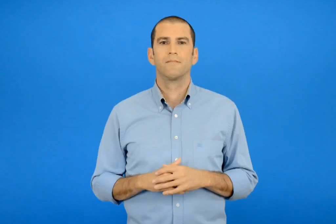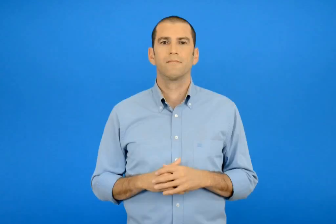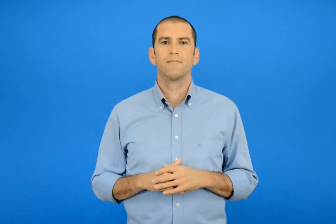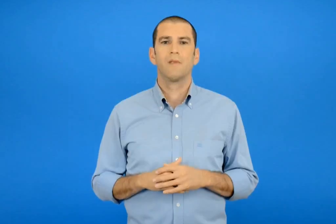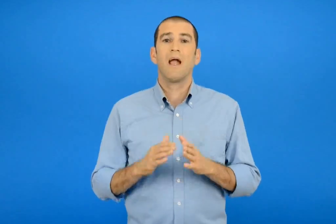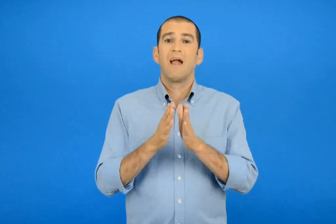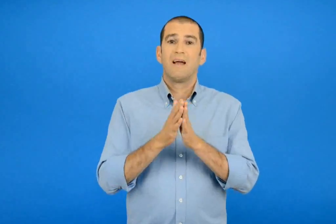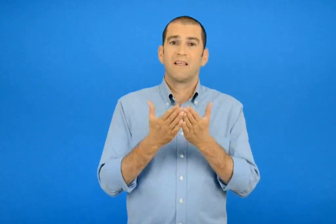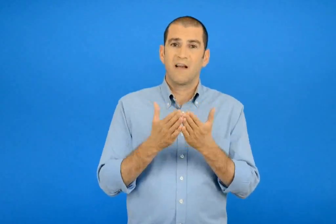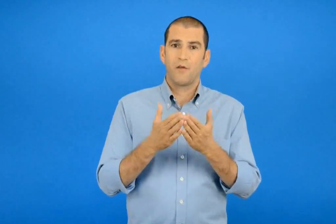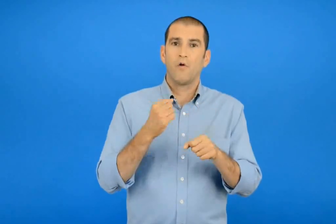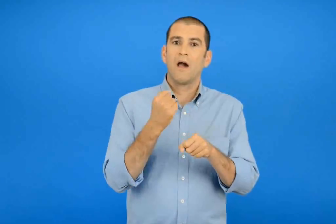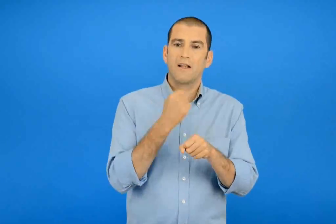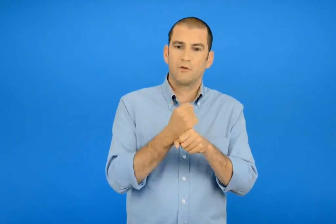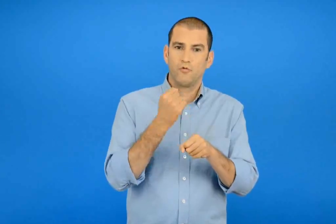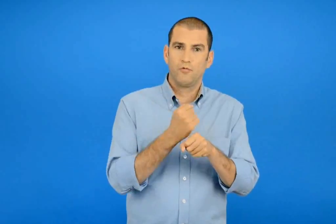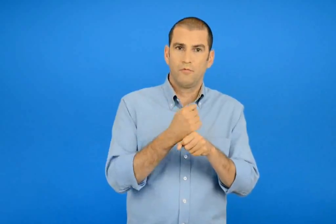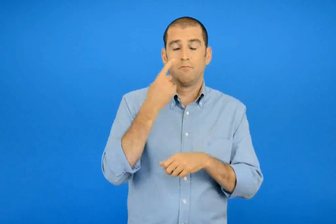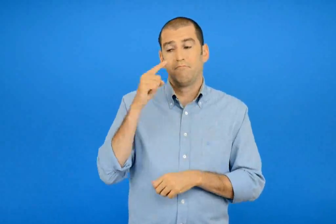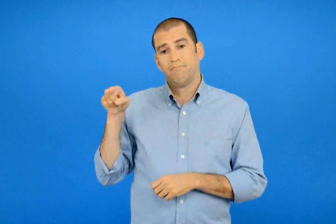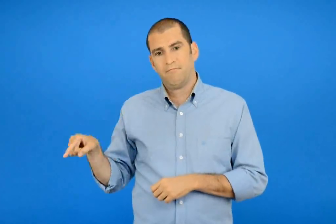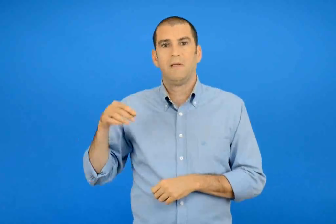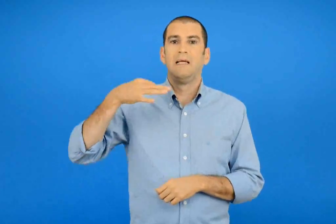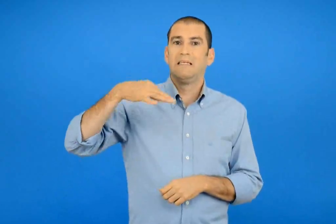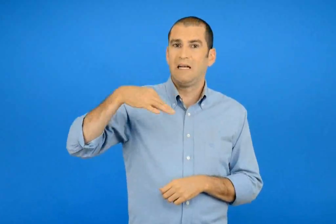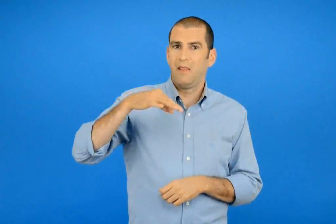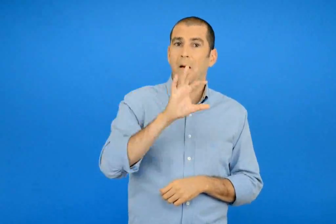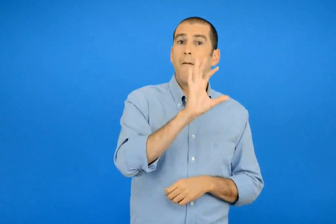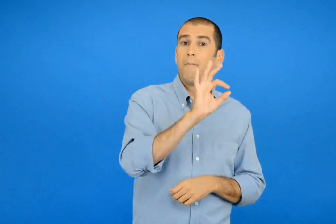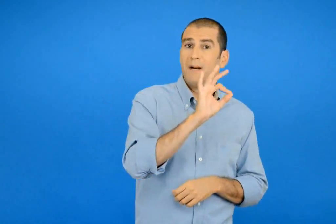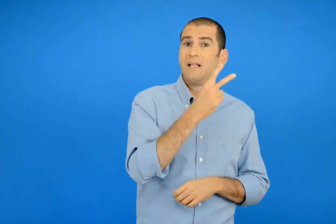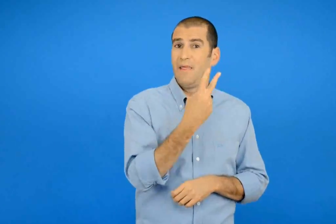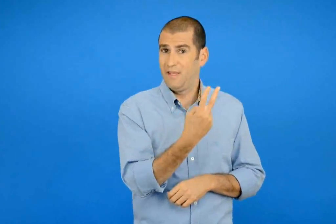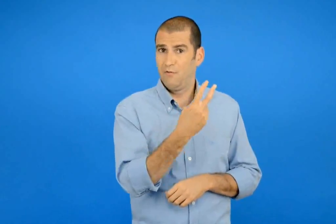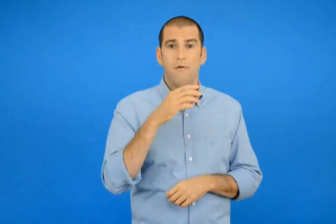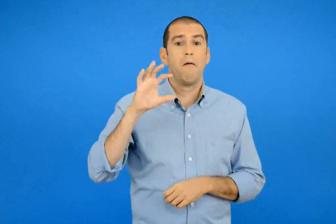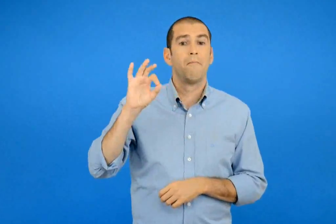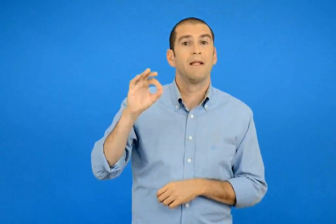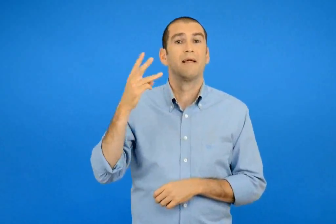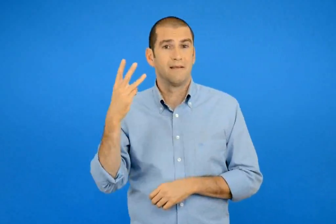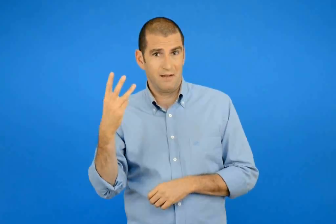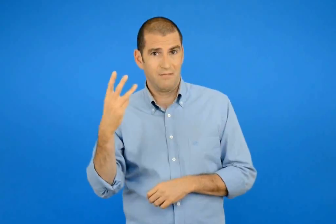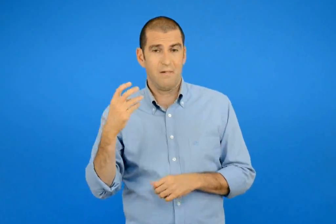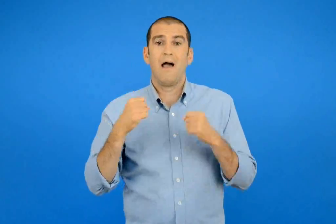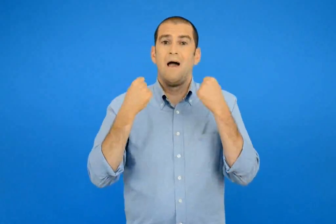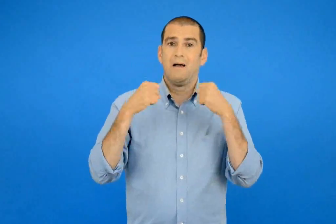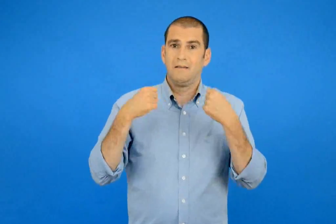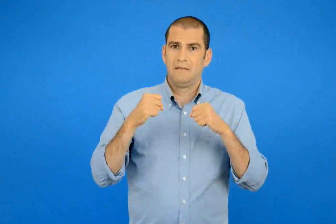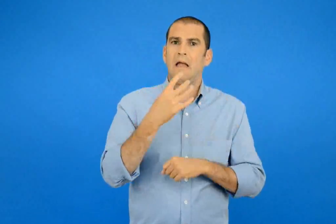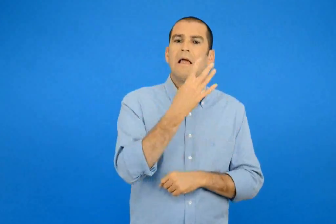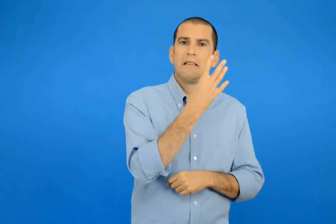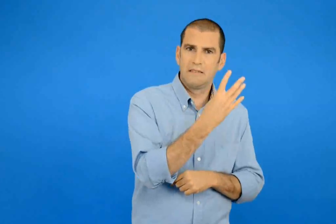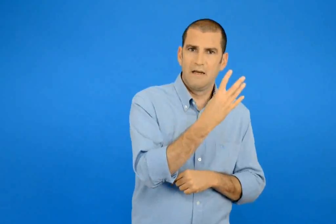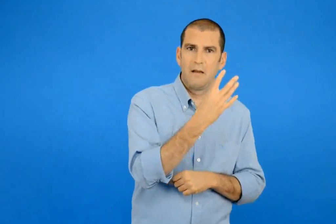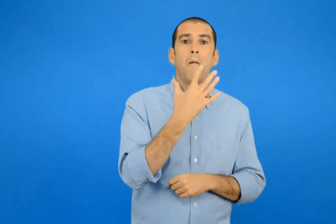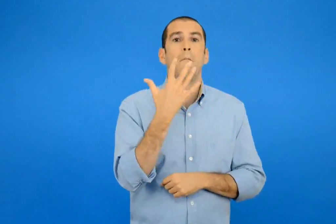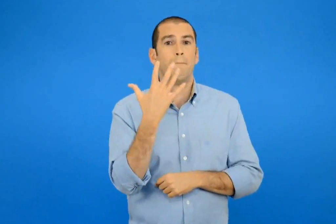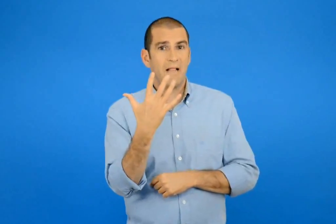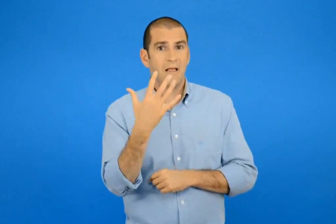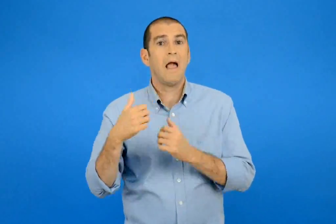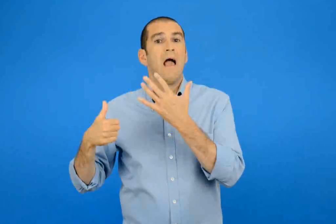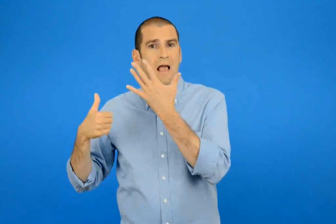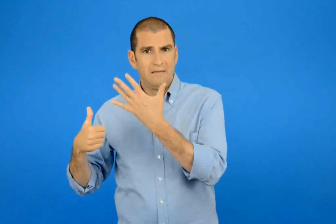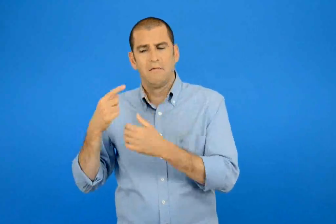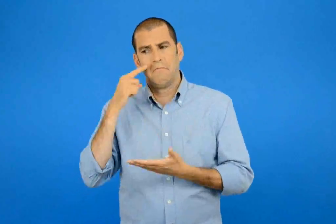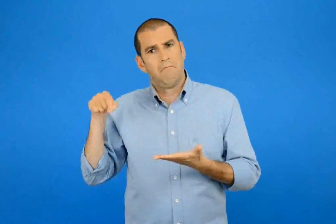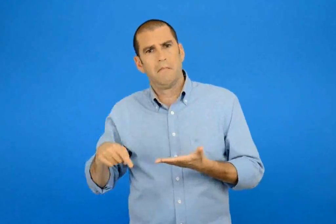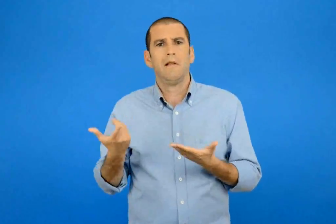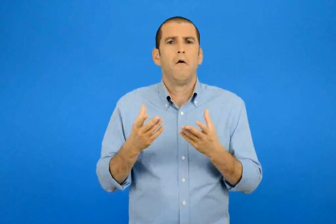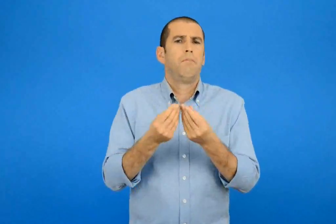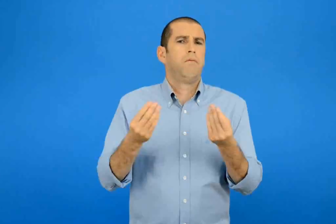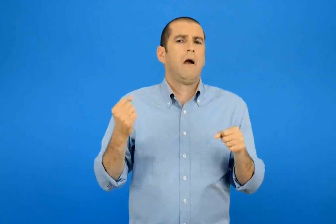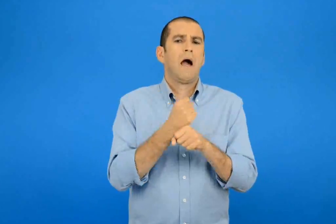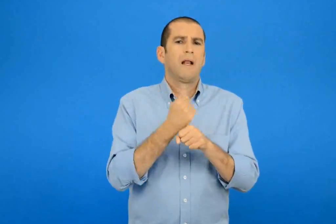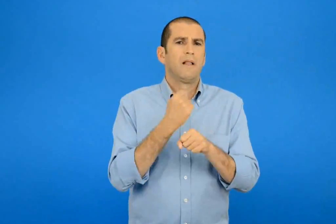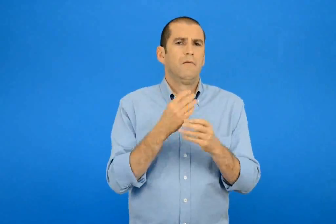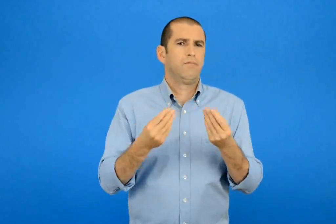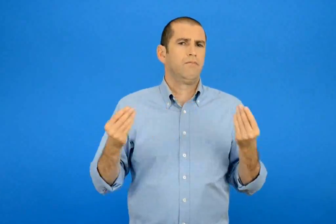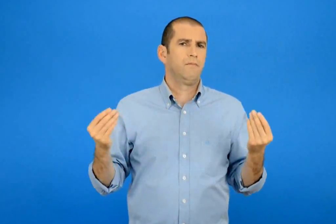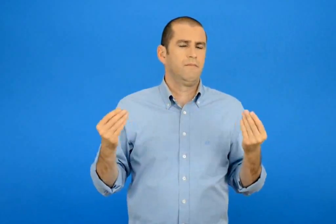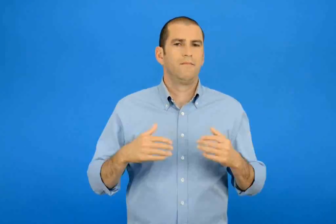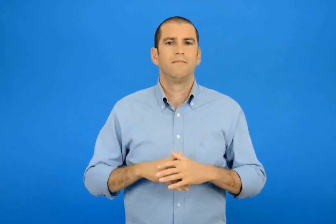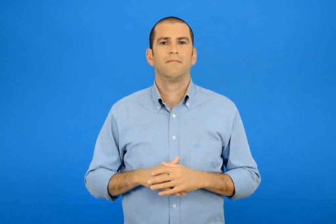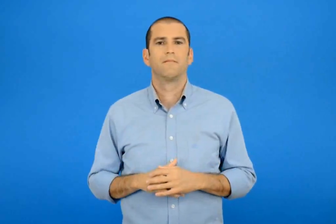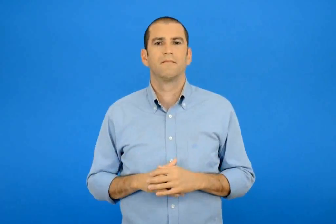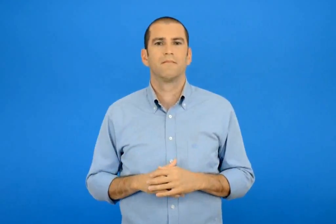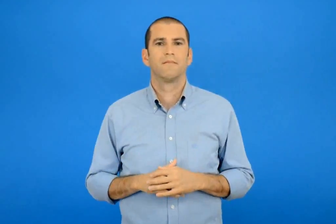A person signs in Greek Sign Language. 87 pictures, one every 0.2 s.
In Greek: θα βρεις πολλά επαγγέλματα στο τετράδιο εργασιών στις ασκήσεις 4 5 και 6 στις σελίδες 52 και 53
